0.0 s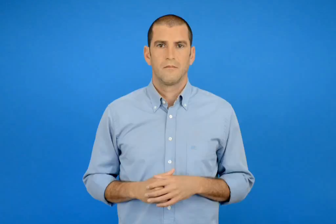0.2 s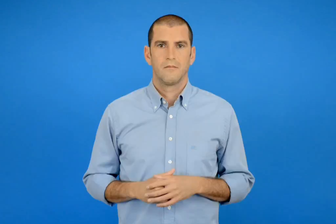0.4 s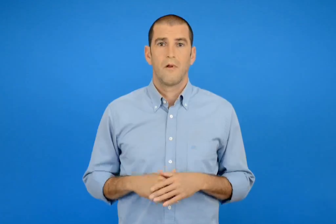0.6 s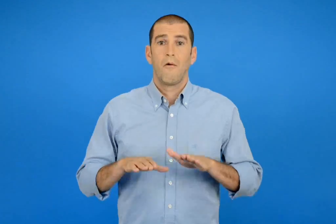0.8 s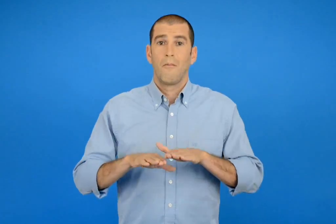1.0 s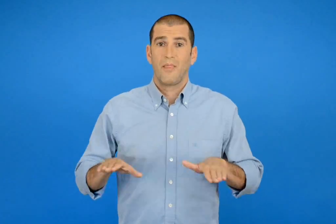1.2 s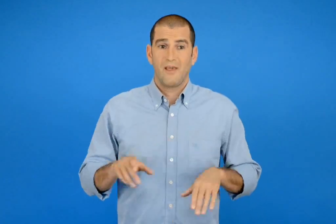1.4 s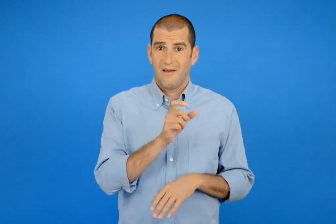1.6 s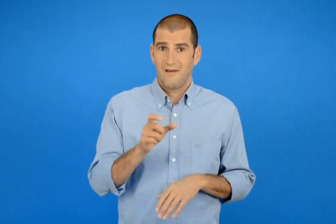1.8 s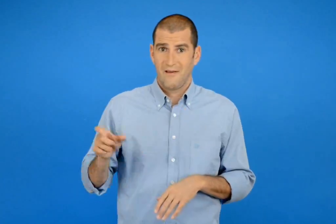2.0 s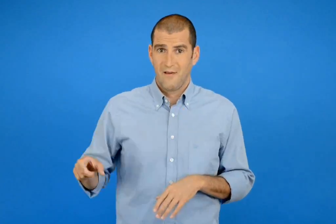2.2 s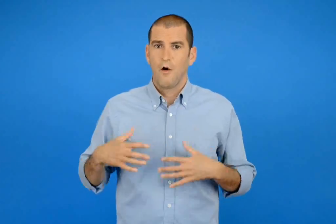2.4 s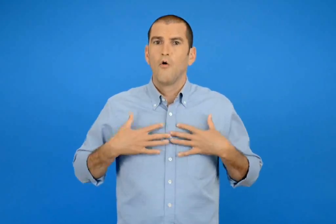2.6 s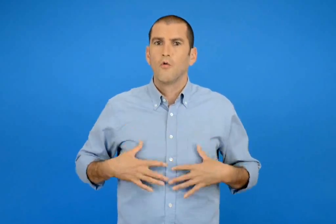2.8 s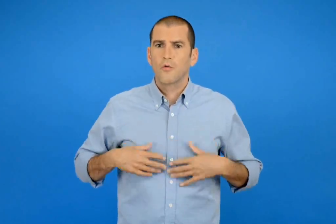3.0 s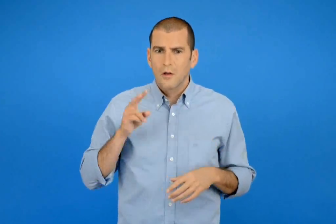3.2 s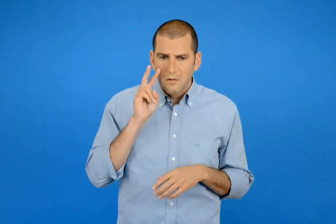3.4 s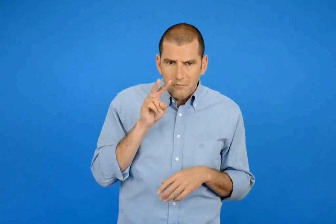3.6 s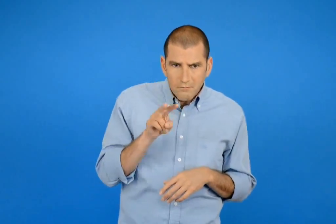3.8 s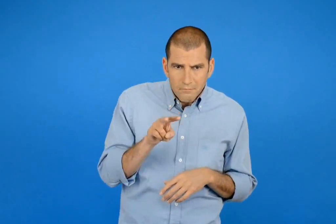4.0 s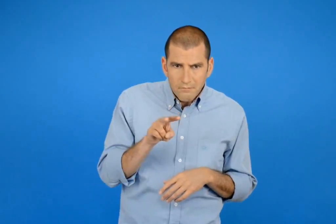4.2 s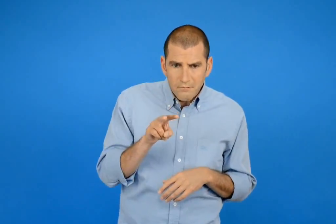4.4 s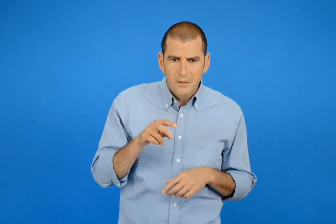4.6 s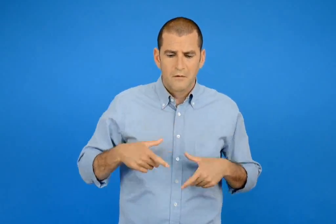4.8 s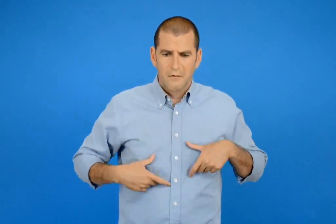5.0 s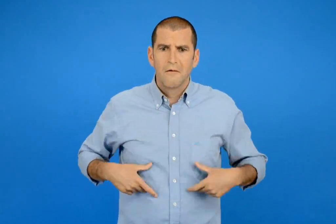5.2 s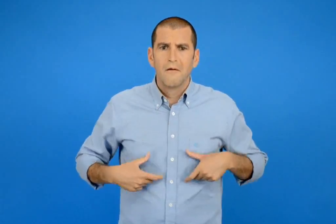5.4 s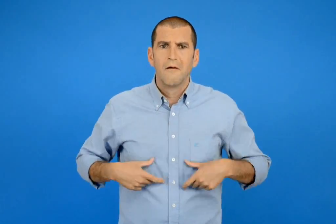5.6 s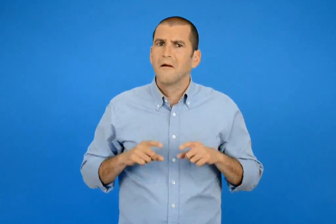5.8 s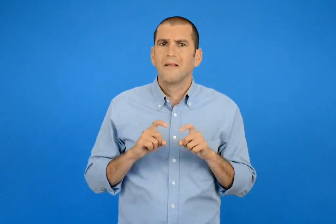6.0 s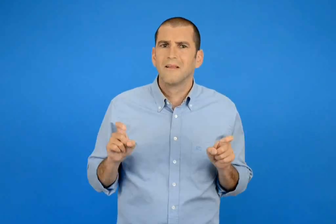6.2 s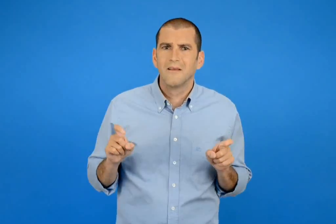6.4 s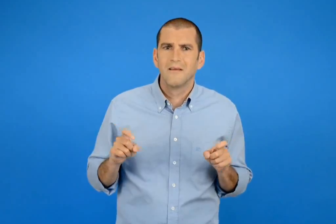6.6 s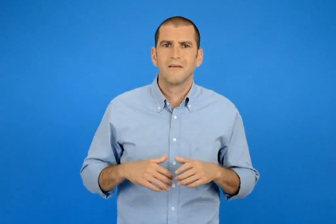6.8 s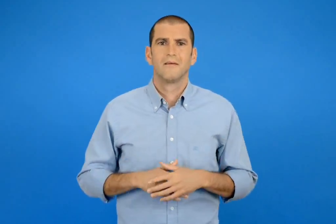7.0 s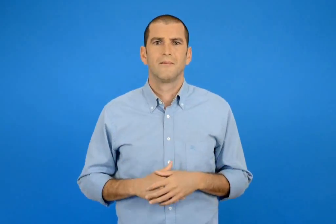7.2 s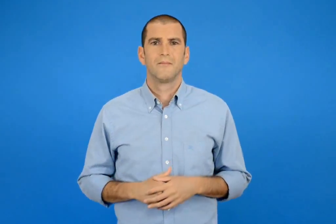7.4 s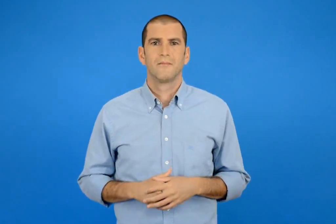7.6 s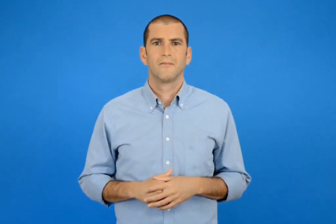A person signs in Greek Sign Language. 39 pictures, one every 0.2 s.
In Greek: παρατηρώ τα ρούχα των παιδιών με τι είναι διακοσμημένα ;
